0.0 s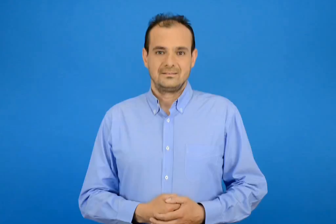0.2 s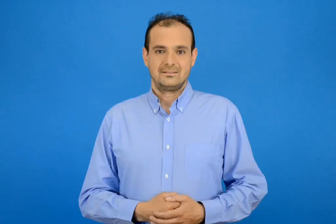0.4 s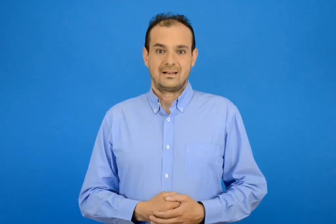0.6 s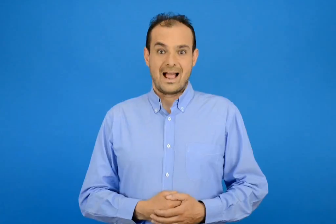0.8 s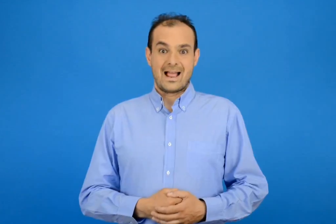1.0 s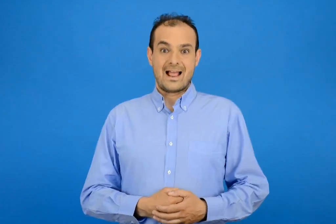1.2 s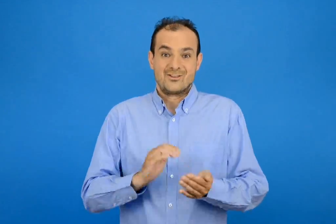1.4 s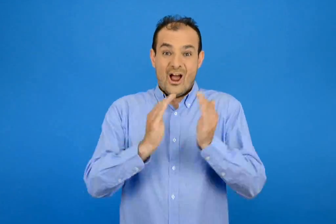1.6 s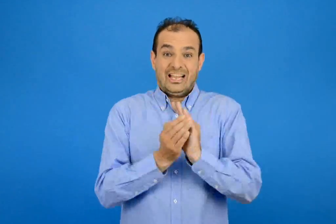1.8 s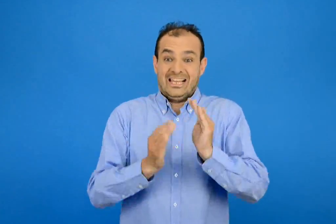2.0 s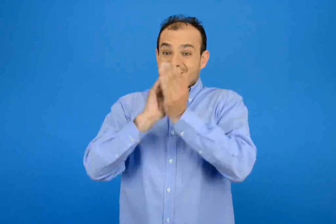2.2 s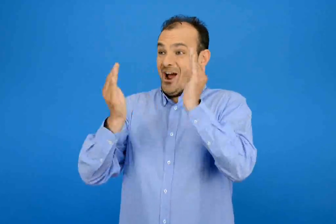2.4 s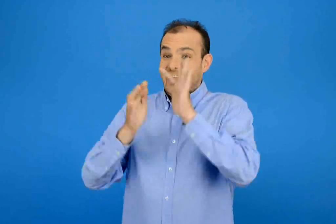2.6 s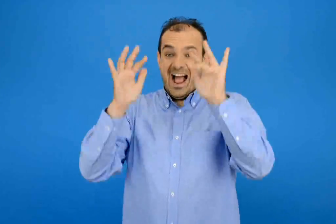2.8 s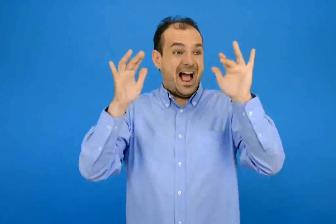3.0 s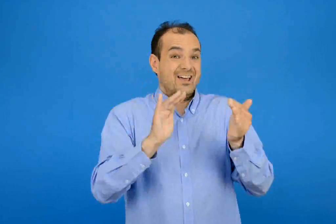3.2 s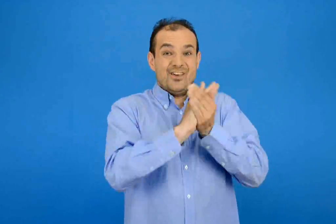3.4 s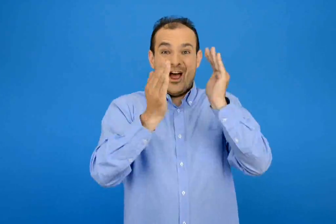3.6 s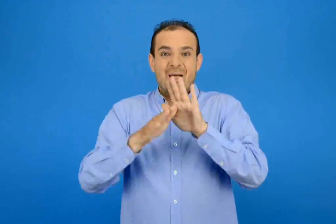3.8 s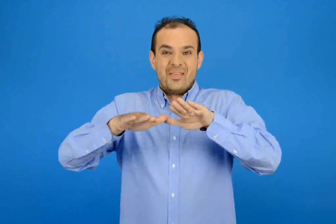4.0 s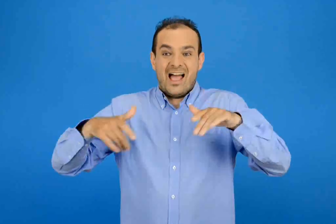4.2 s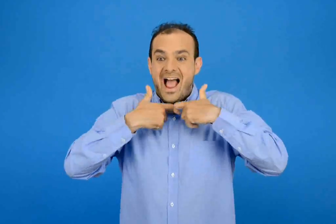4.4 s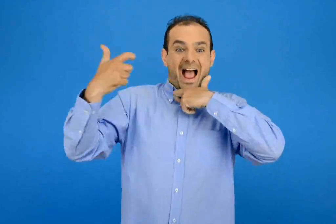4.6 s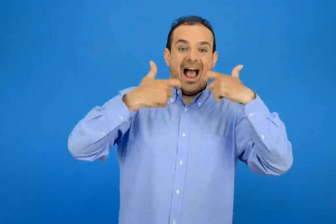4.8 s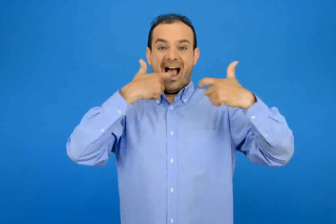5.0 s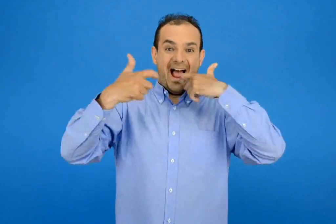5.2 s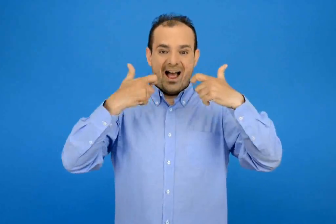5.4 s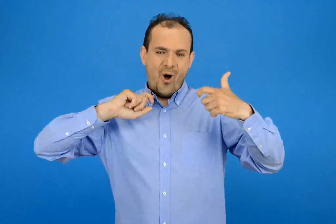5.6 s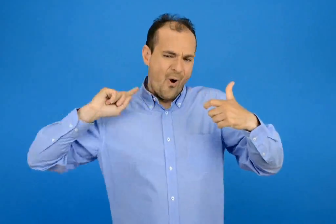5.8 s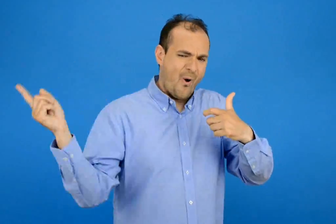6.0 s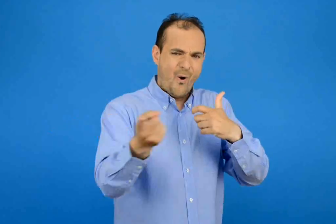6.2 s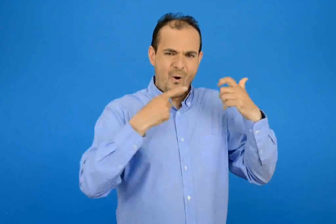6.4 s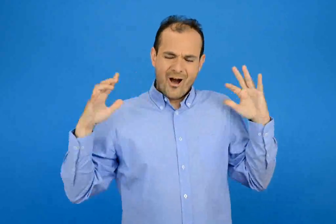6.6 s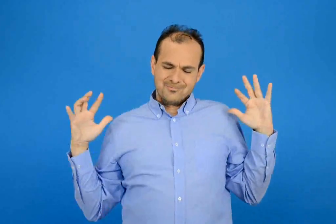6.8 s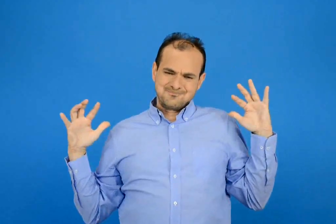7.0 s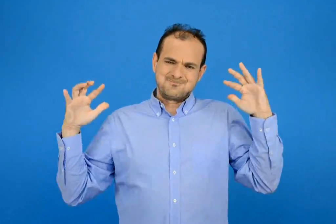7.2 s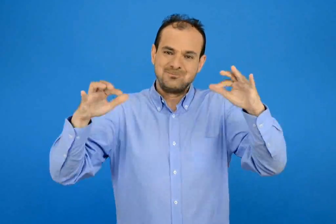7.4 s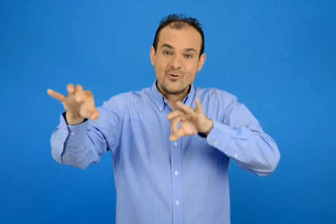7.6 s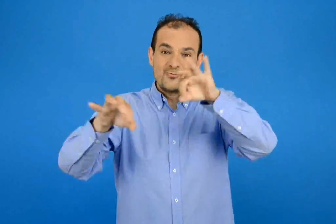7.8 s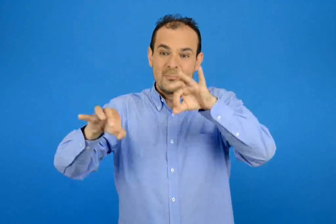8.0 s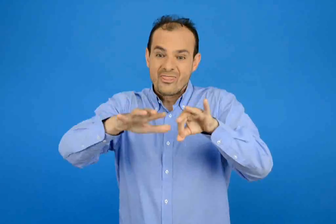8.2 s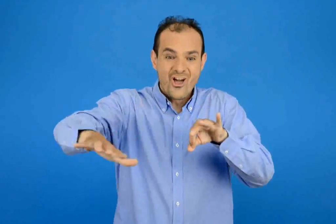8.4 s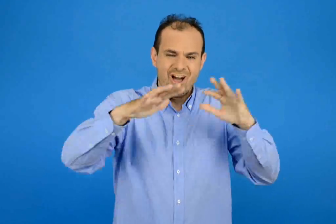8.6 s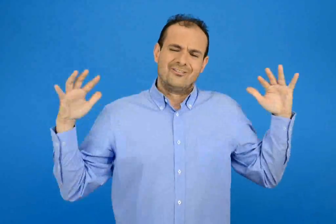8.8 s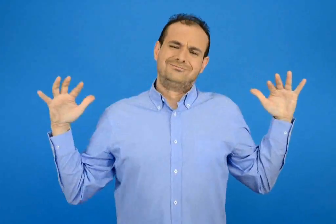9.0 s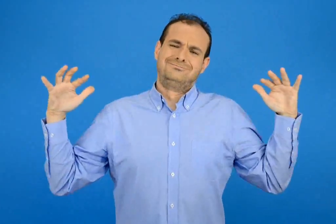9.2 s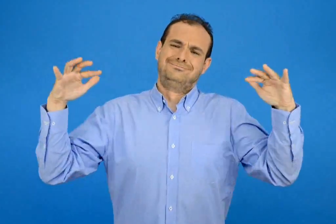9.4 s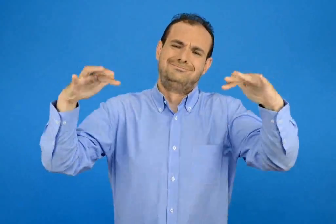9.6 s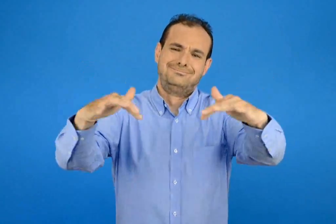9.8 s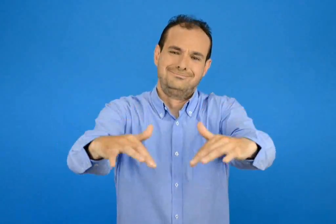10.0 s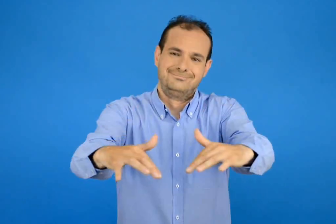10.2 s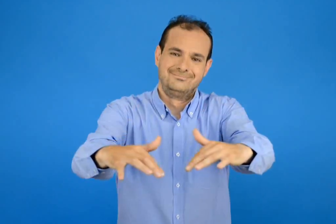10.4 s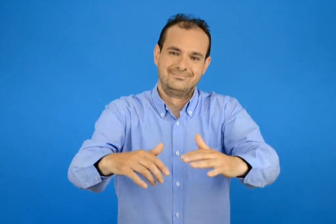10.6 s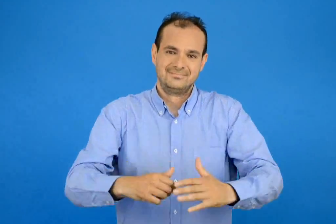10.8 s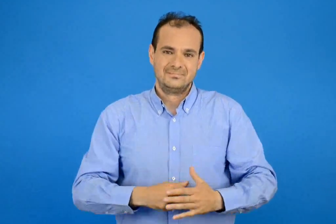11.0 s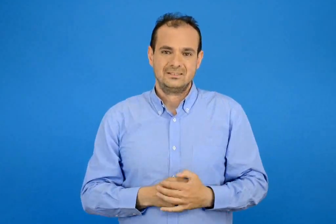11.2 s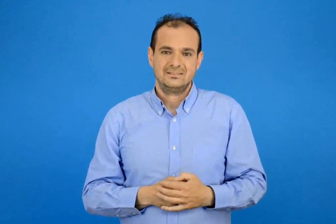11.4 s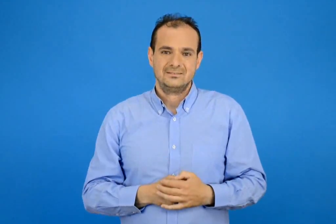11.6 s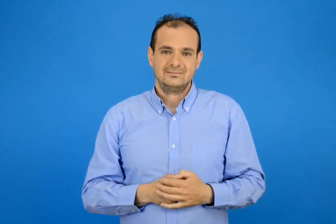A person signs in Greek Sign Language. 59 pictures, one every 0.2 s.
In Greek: χιόνι χιόνι φωνάζαν τα παιδιά πήγαμε όλοι μαζί στο οικόπεδο
